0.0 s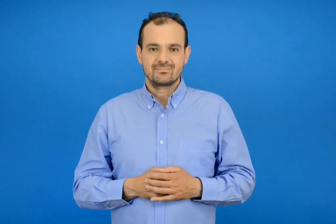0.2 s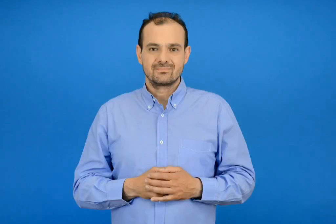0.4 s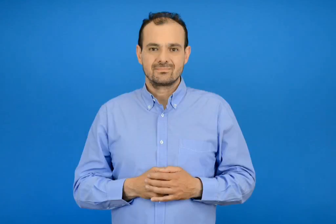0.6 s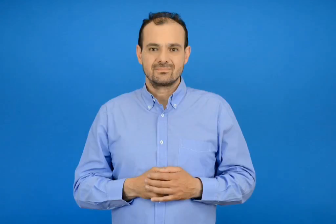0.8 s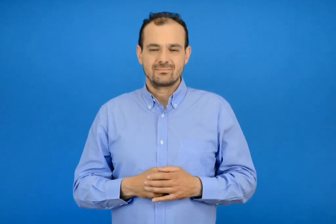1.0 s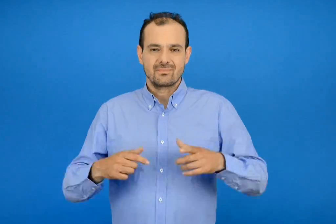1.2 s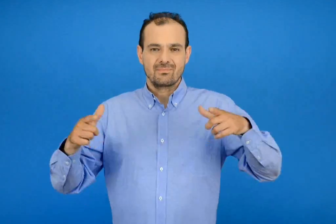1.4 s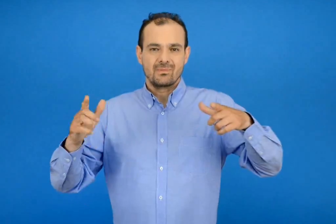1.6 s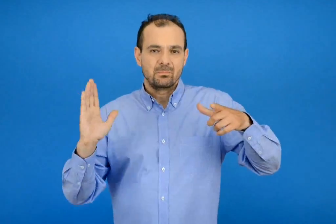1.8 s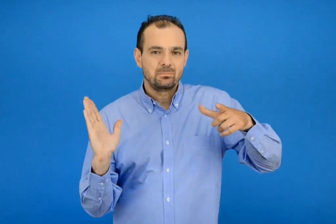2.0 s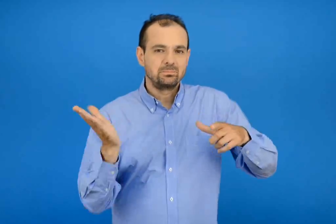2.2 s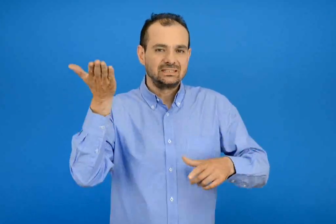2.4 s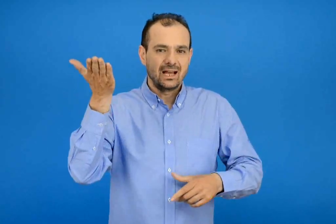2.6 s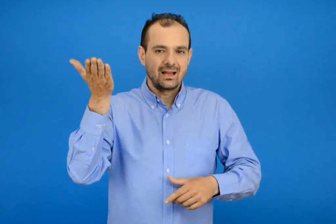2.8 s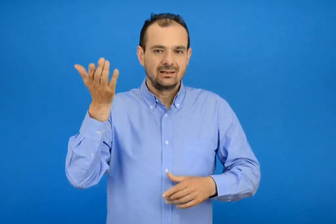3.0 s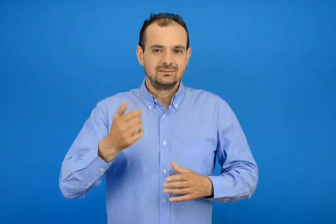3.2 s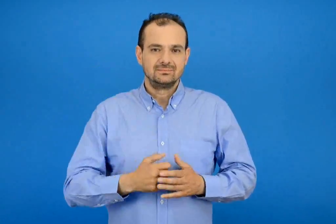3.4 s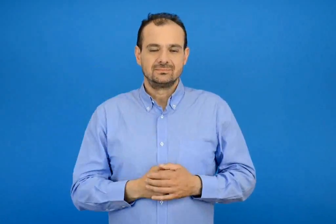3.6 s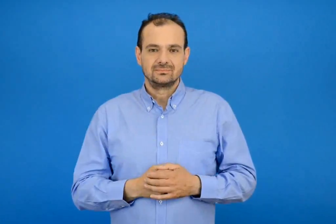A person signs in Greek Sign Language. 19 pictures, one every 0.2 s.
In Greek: πίτσα
